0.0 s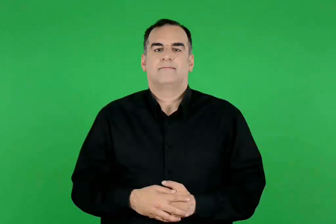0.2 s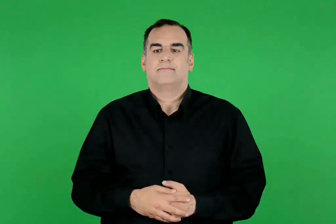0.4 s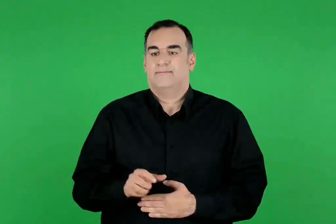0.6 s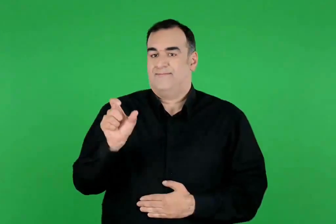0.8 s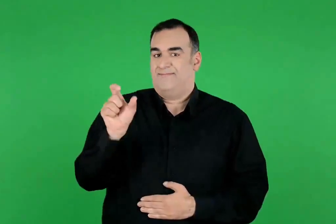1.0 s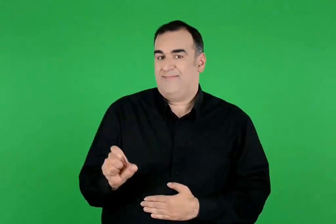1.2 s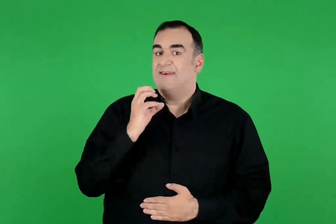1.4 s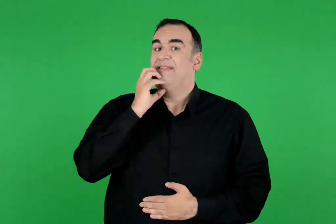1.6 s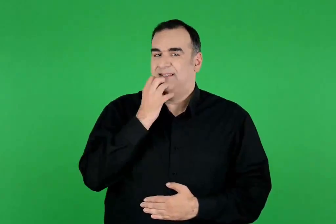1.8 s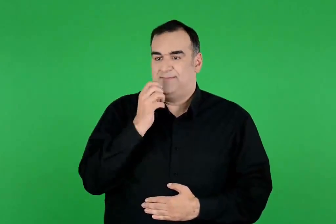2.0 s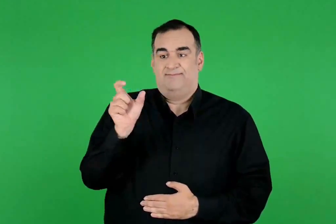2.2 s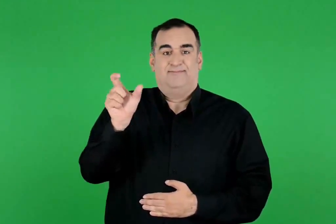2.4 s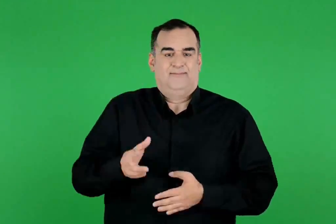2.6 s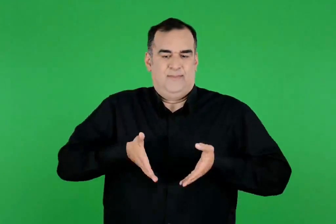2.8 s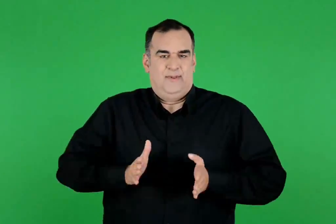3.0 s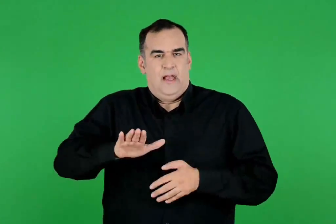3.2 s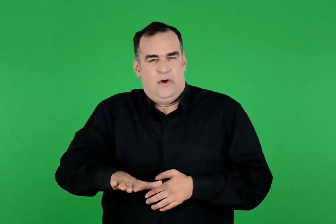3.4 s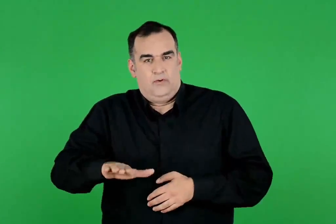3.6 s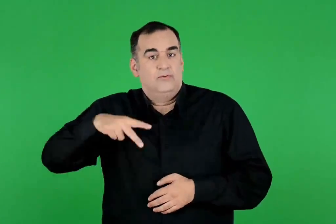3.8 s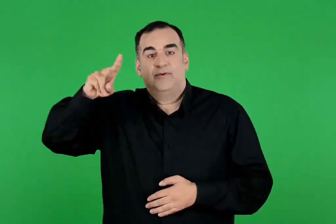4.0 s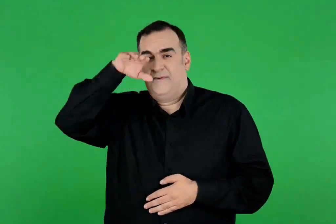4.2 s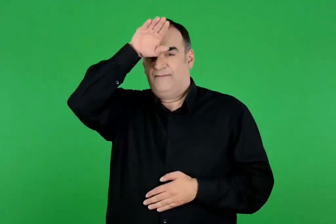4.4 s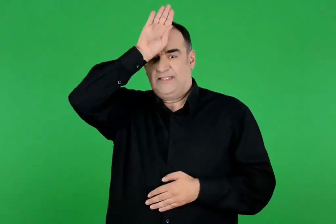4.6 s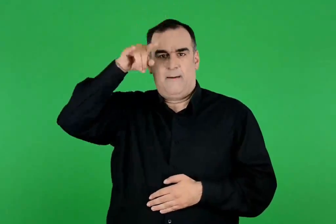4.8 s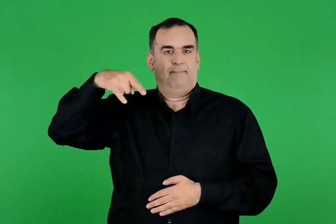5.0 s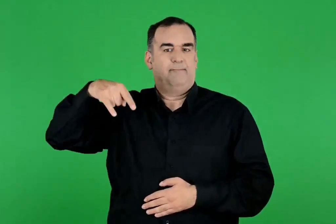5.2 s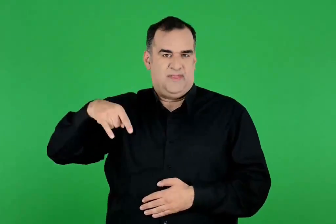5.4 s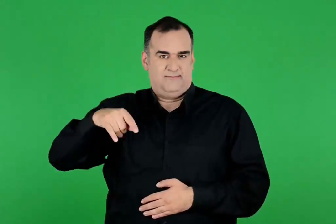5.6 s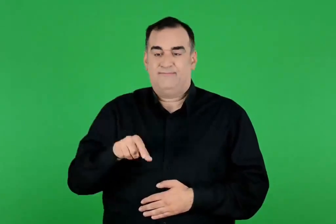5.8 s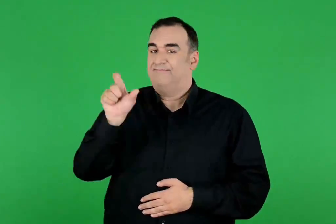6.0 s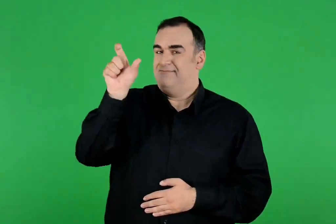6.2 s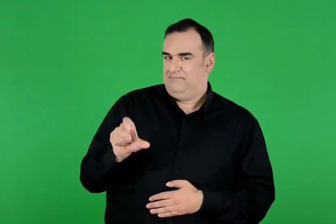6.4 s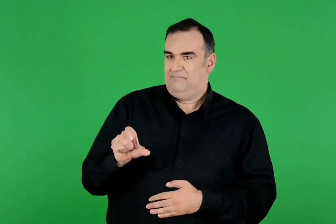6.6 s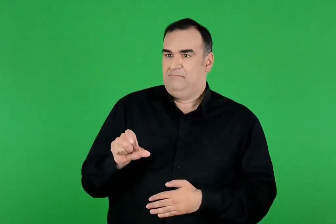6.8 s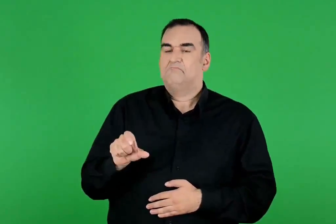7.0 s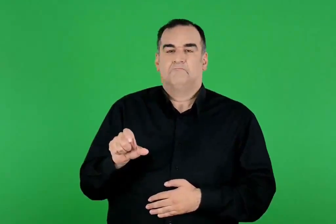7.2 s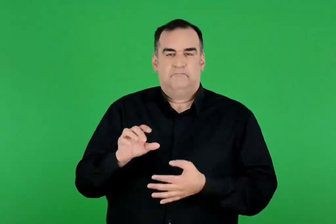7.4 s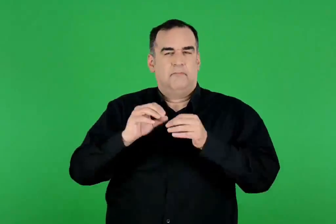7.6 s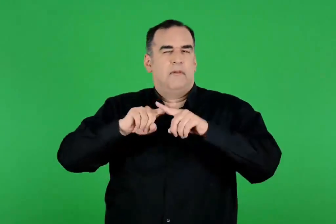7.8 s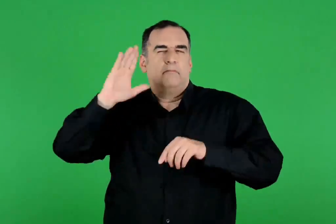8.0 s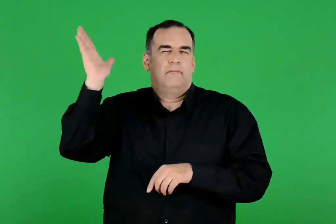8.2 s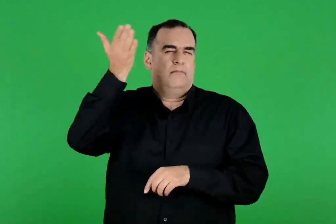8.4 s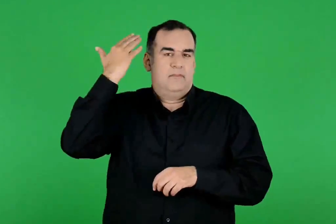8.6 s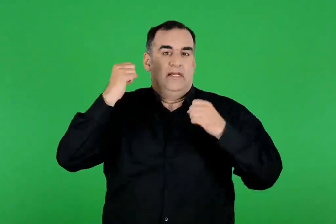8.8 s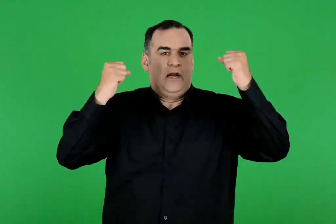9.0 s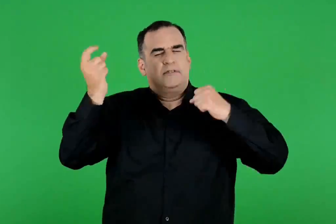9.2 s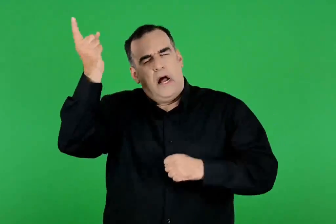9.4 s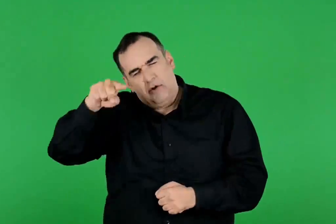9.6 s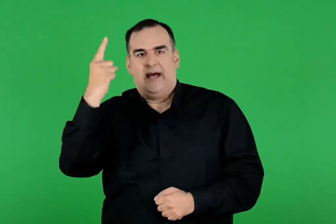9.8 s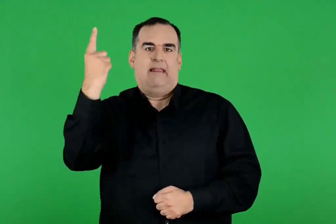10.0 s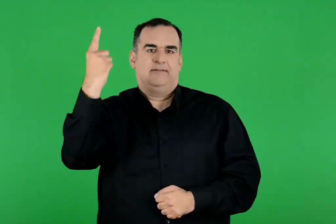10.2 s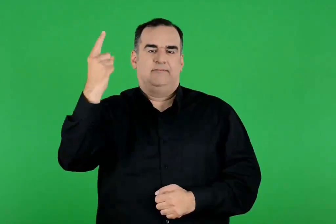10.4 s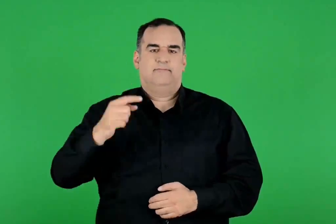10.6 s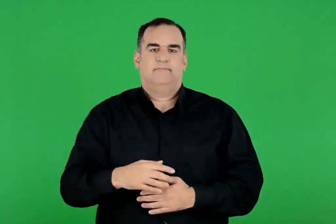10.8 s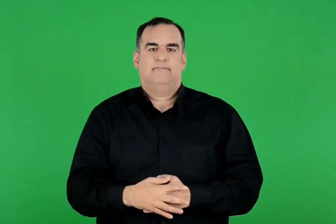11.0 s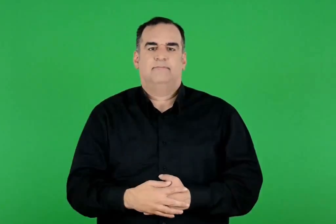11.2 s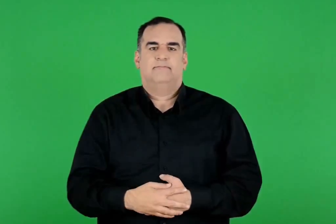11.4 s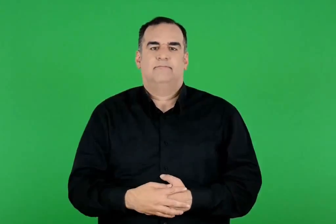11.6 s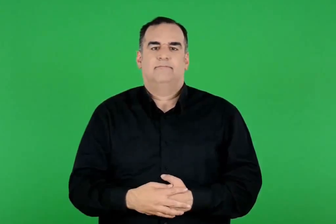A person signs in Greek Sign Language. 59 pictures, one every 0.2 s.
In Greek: ήταν ο θησέας , ο εγγονός του βασιλιά πιτθέα. ένας ακόμη ήρωας της ελληνικής μυθολογίας
